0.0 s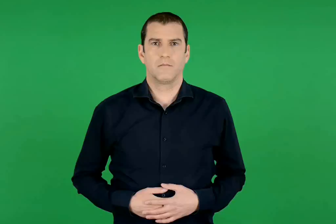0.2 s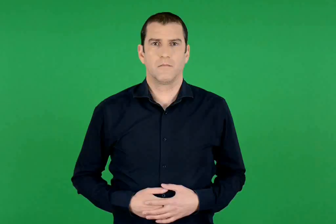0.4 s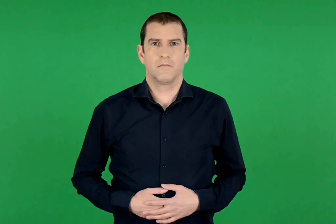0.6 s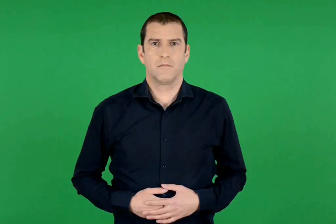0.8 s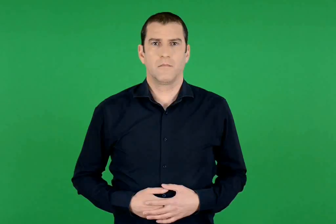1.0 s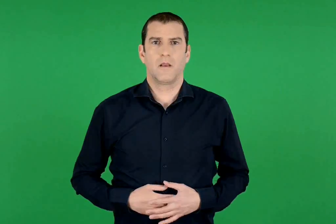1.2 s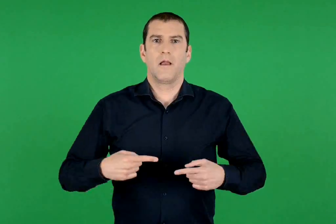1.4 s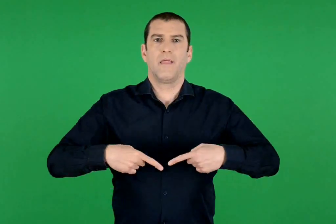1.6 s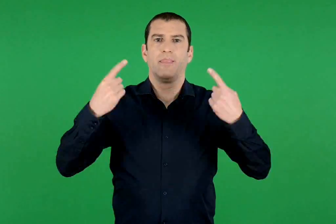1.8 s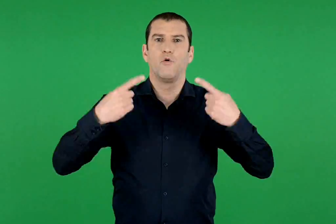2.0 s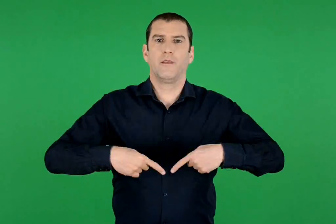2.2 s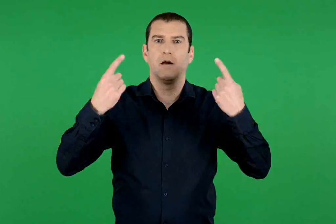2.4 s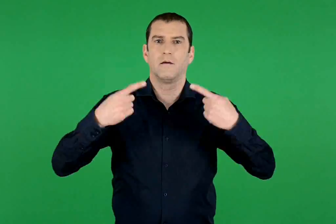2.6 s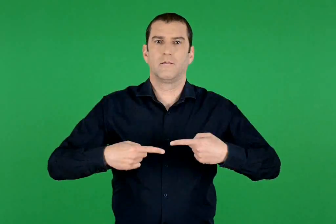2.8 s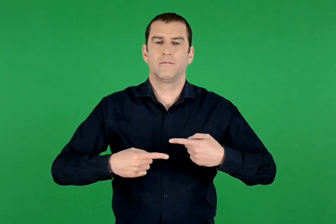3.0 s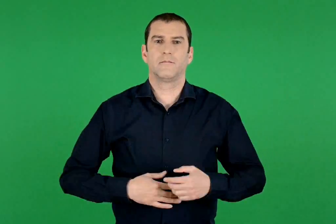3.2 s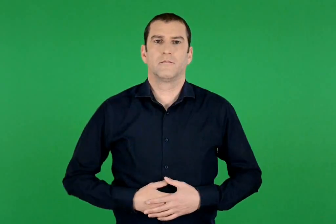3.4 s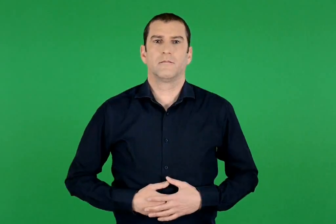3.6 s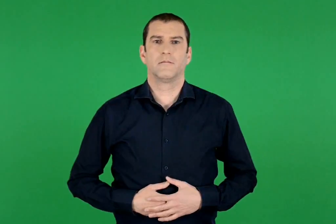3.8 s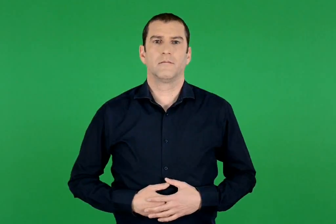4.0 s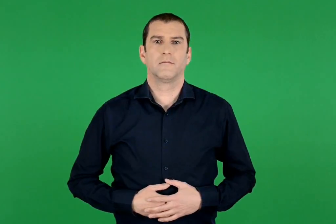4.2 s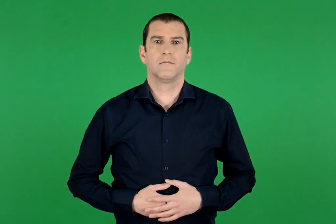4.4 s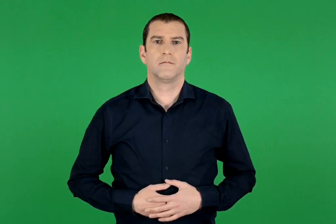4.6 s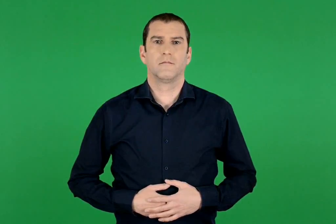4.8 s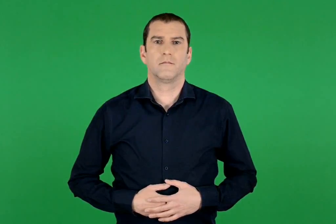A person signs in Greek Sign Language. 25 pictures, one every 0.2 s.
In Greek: τα διόδια
